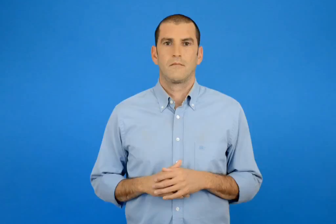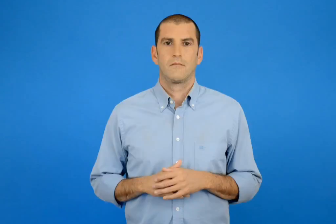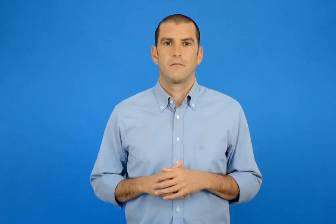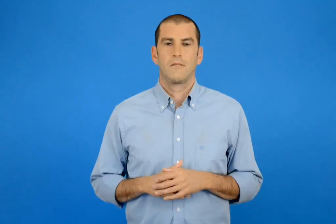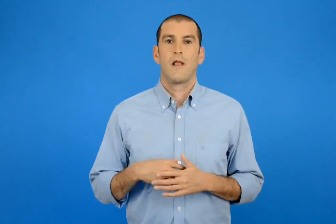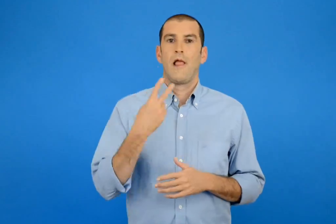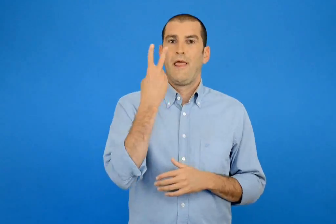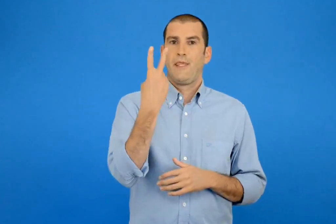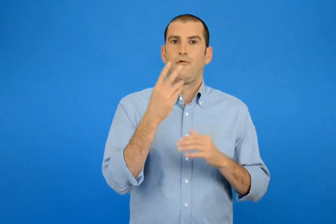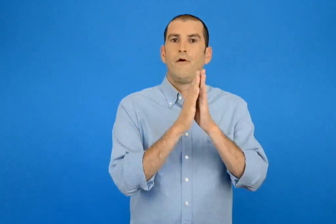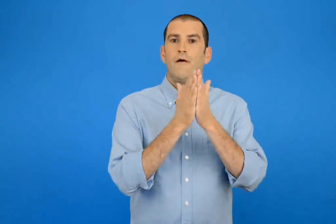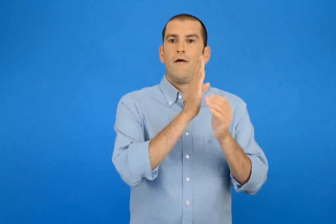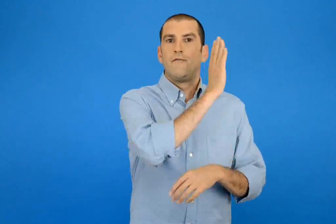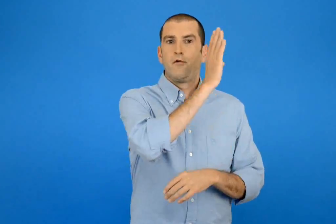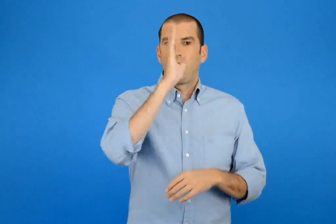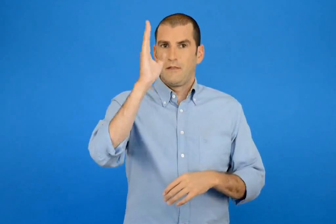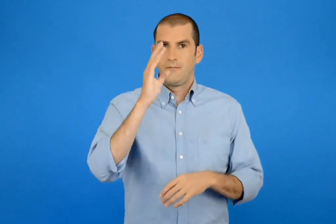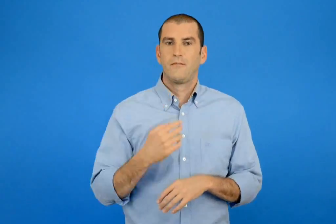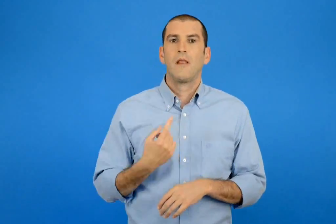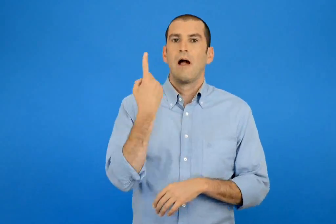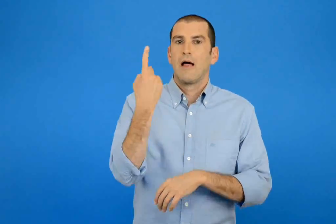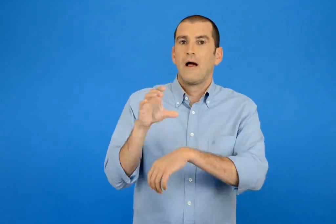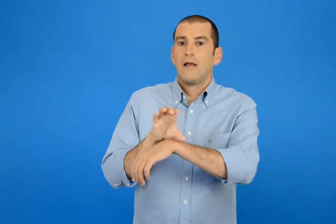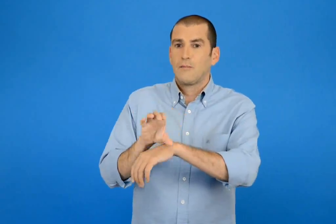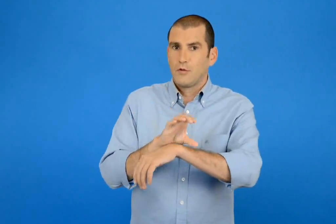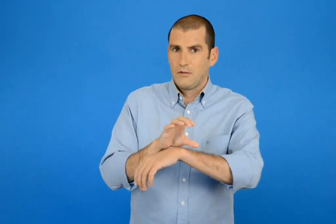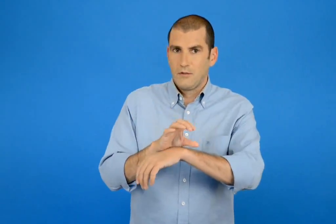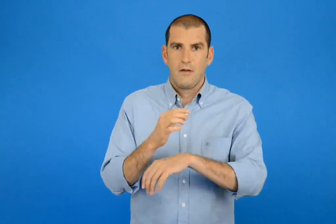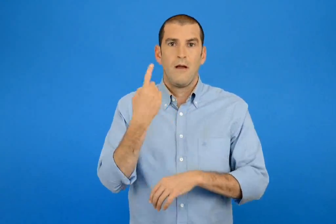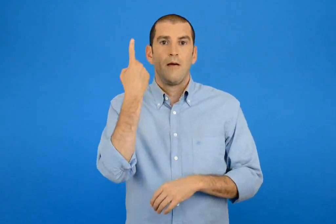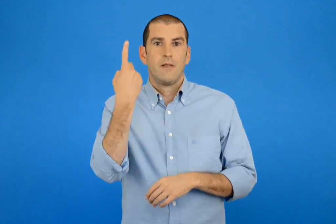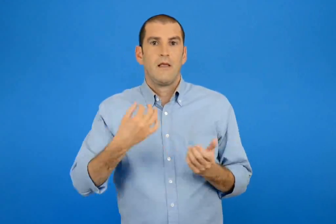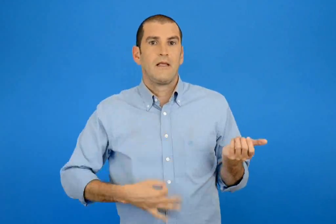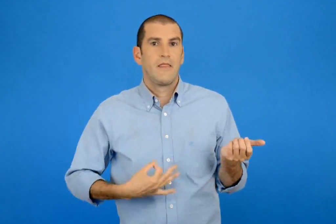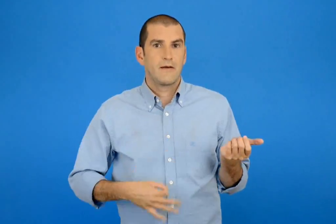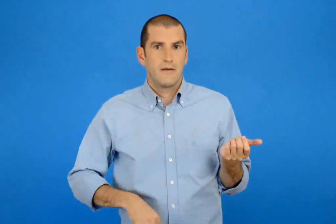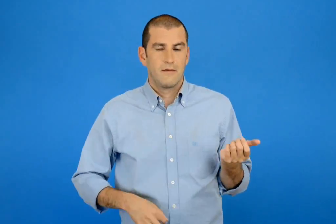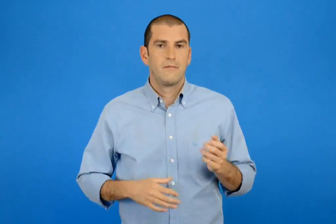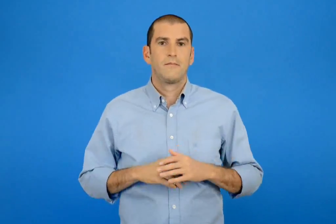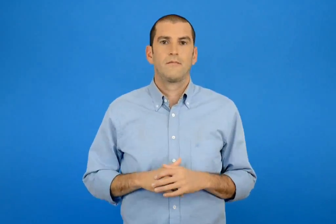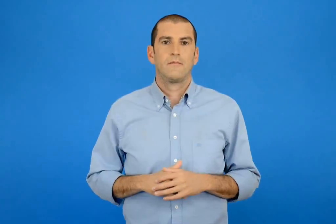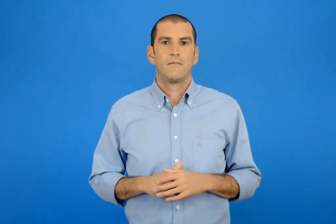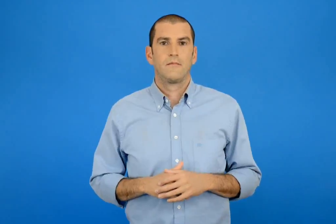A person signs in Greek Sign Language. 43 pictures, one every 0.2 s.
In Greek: δυο βιβλιοθήκες έναν ηλεκτρονικό υπολογιστή μια κιθάρα
